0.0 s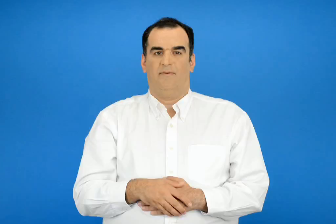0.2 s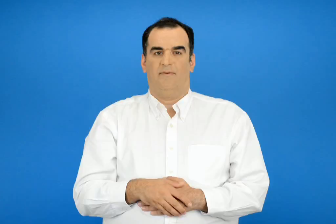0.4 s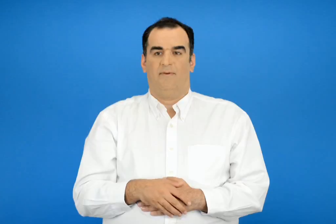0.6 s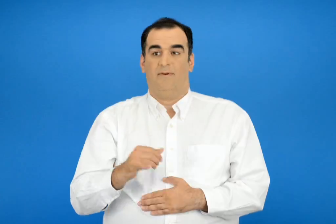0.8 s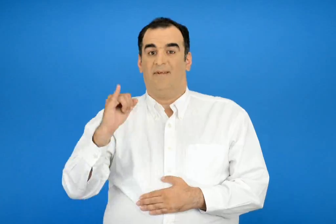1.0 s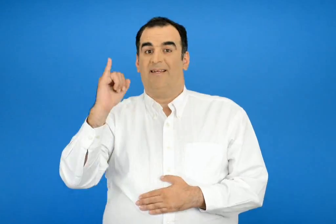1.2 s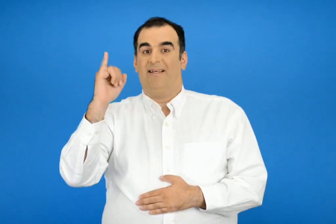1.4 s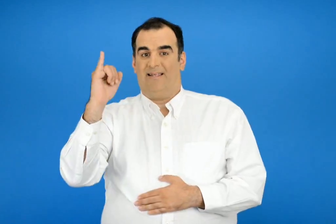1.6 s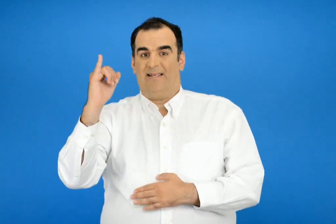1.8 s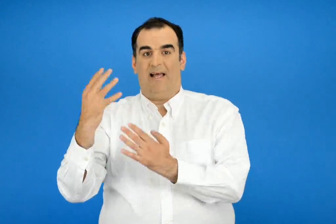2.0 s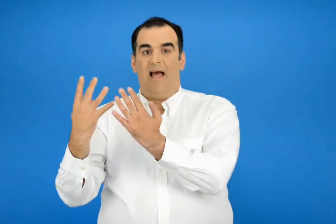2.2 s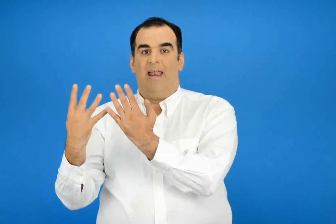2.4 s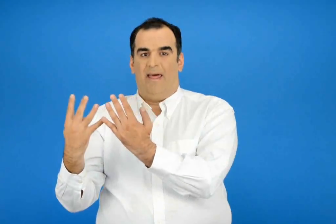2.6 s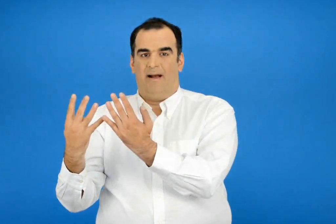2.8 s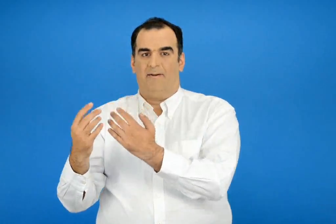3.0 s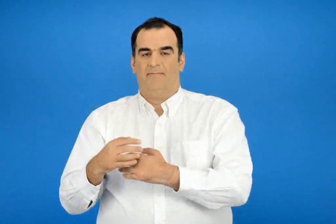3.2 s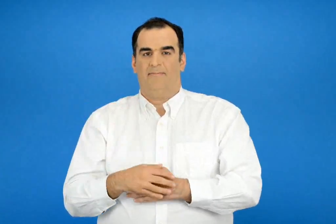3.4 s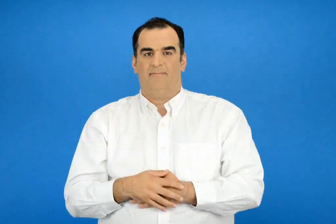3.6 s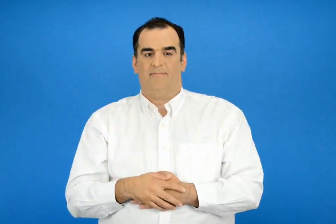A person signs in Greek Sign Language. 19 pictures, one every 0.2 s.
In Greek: ι 9
